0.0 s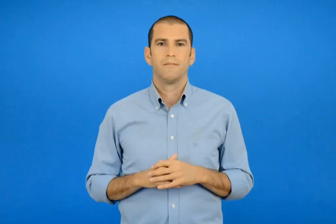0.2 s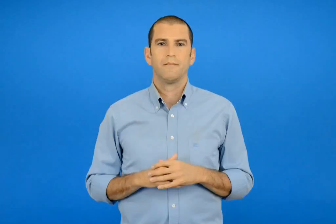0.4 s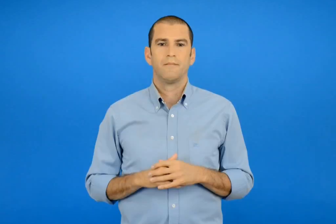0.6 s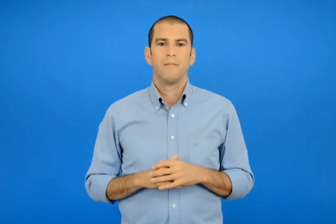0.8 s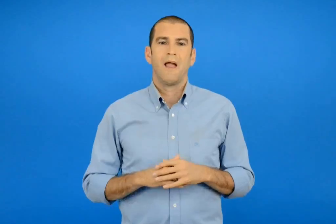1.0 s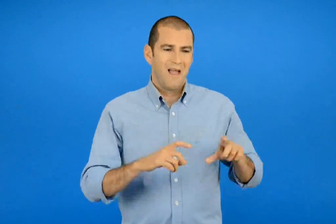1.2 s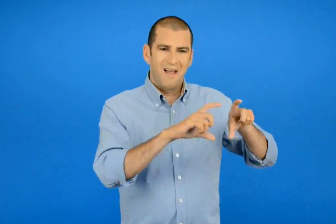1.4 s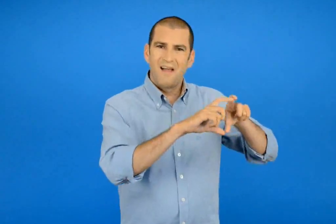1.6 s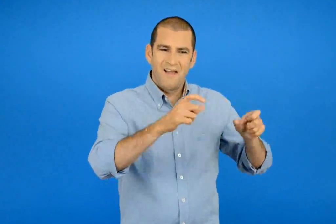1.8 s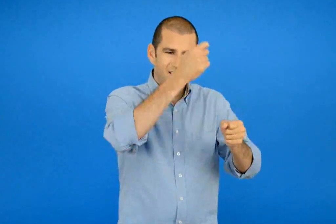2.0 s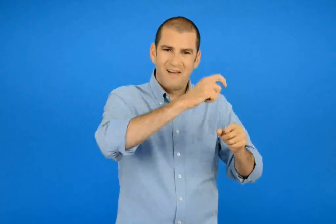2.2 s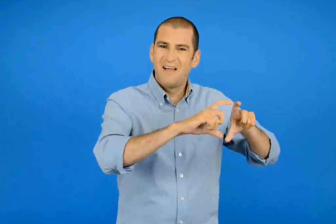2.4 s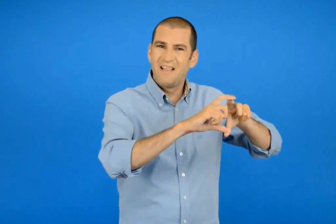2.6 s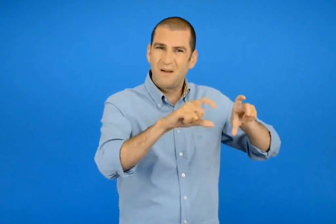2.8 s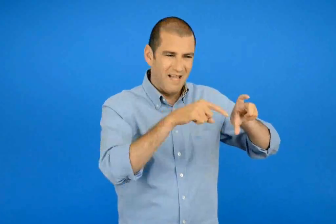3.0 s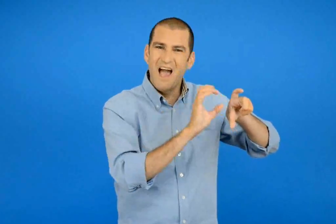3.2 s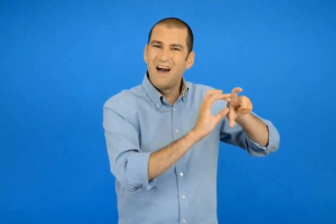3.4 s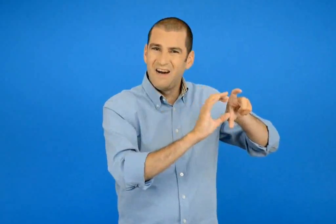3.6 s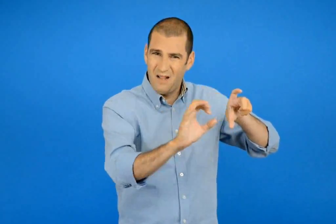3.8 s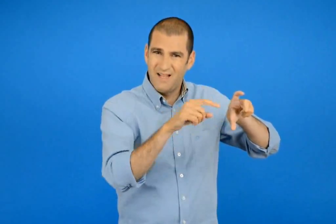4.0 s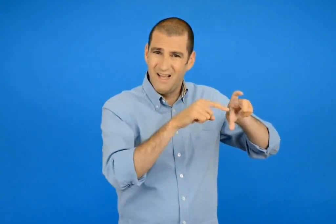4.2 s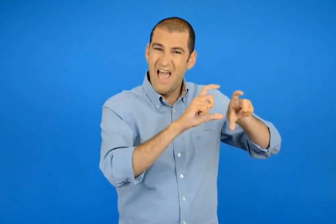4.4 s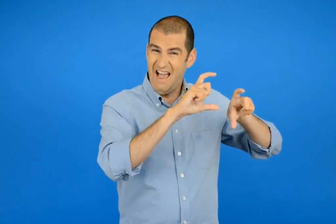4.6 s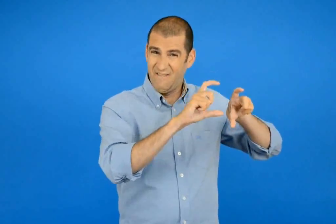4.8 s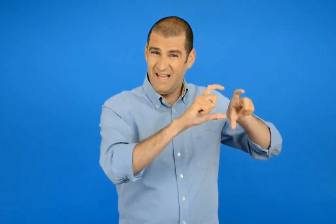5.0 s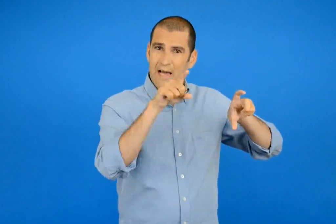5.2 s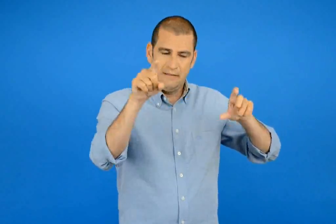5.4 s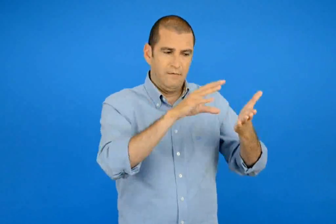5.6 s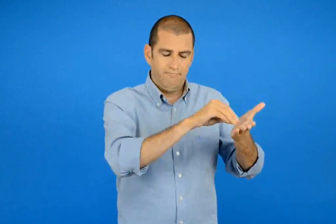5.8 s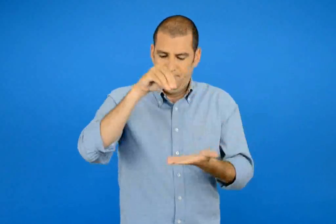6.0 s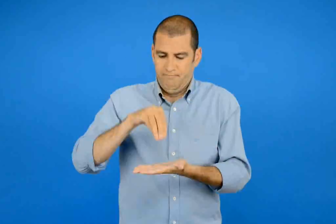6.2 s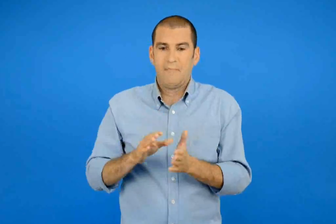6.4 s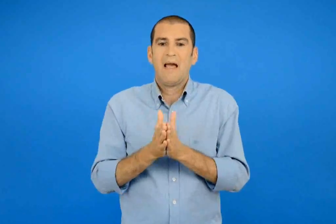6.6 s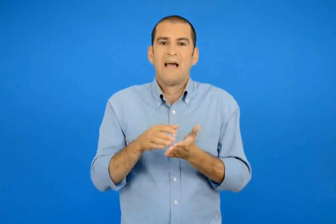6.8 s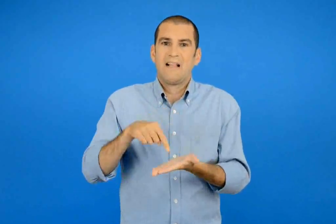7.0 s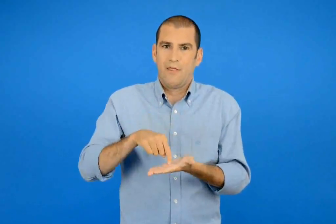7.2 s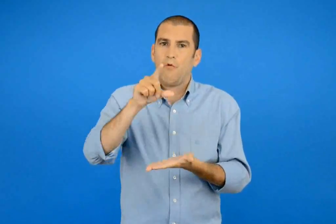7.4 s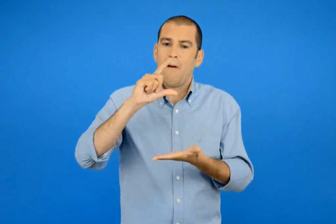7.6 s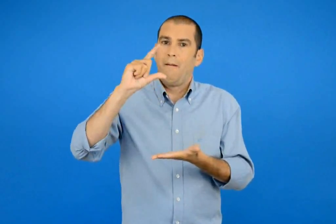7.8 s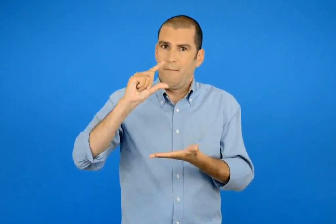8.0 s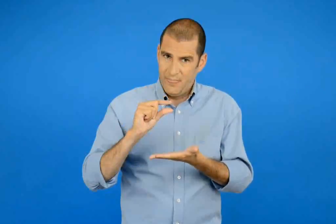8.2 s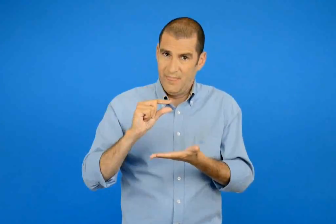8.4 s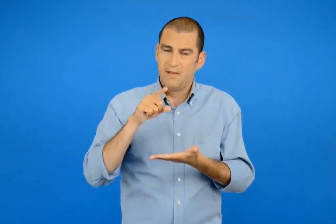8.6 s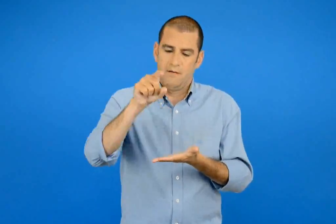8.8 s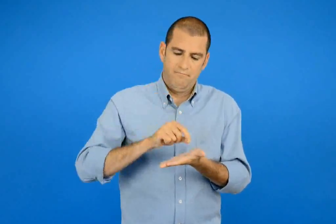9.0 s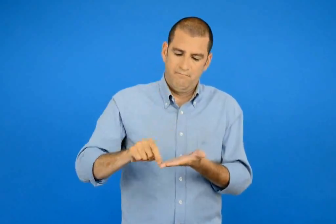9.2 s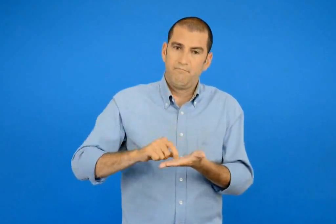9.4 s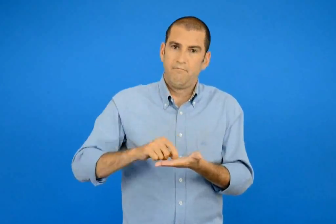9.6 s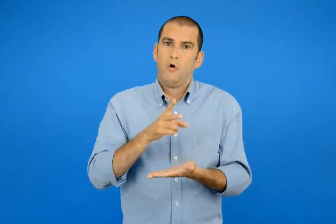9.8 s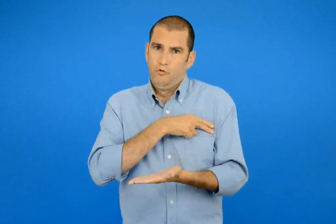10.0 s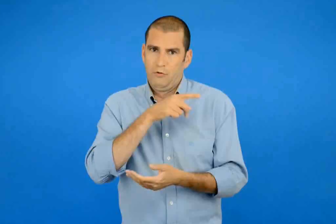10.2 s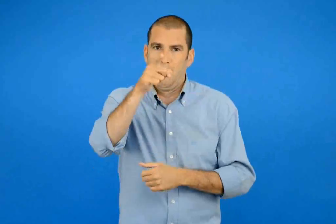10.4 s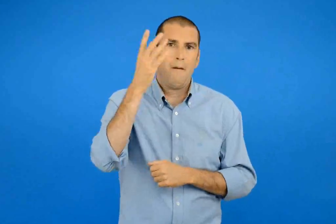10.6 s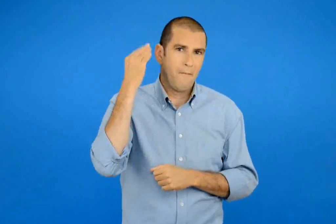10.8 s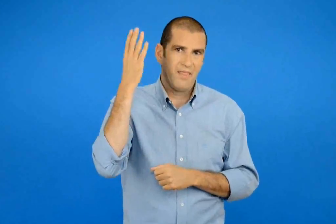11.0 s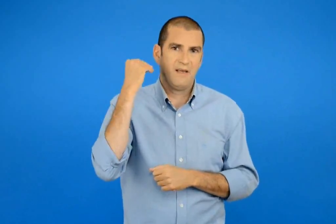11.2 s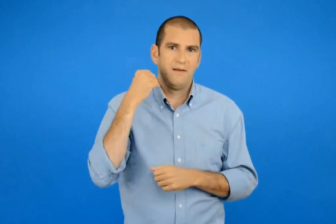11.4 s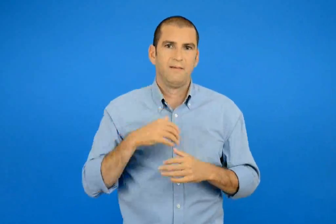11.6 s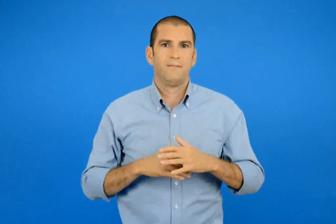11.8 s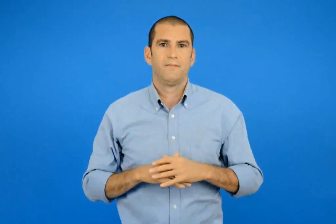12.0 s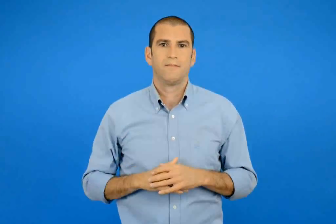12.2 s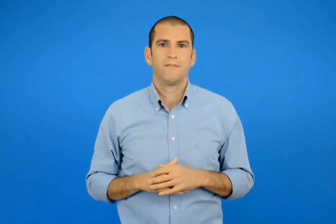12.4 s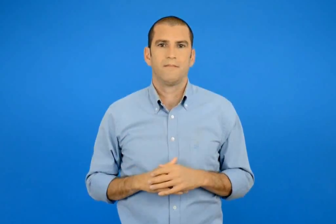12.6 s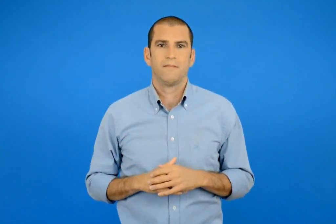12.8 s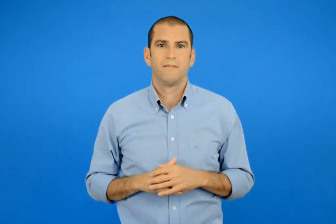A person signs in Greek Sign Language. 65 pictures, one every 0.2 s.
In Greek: αντίγραψε στο τετράδιο σου με πεζά γράμματα οτιδήποτε είναι γραμμένο στην ταμπέλα που έφτιαξαν οι μαθητές και μαθέ να το γράφεις σωστά
